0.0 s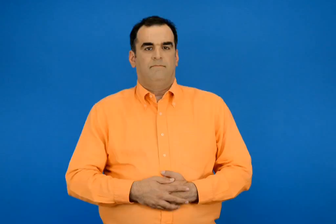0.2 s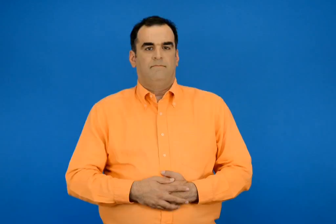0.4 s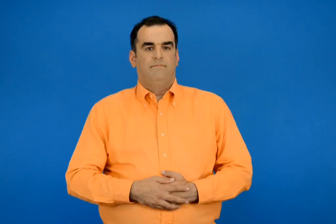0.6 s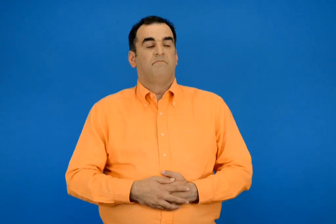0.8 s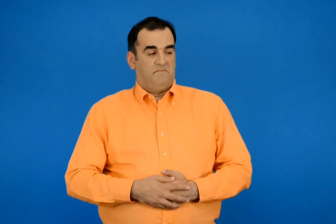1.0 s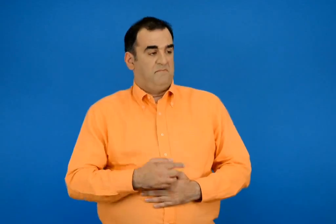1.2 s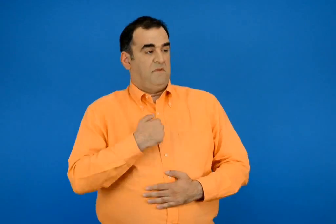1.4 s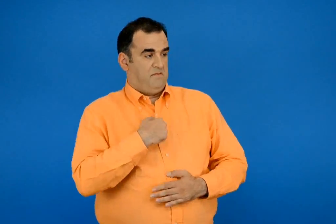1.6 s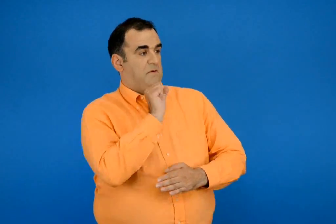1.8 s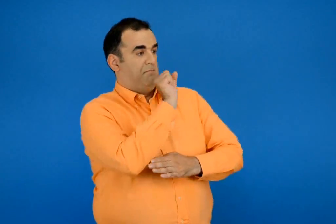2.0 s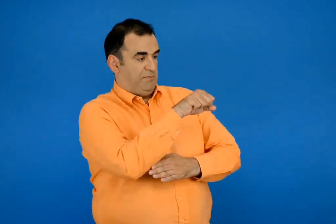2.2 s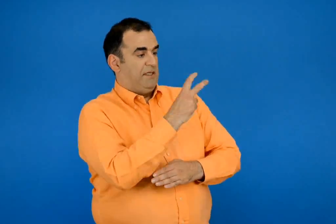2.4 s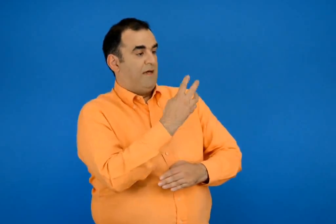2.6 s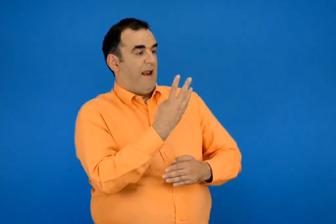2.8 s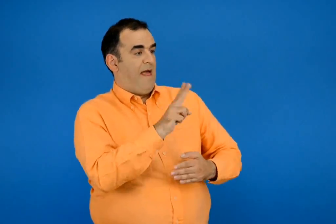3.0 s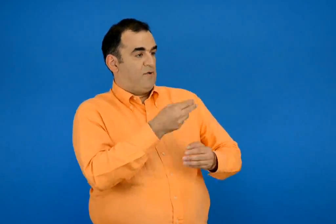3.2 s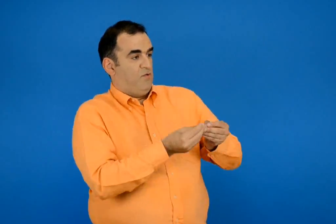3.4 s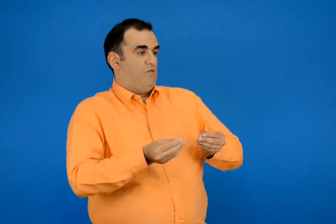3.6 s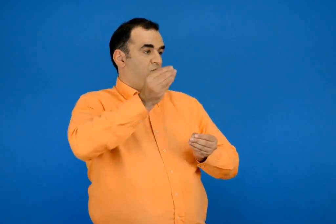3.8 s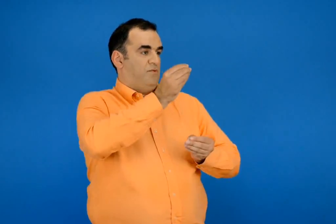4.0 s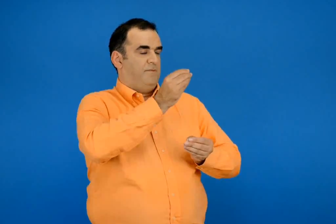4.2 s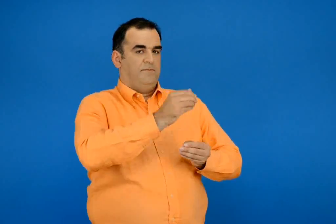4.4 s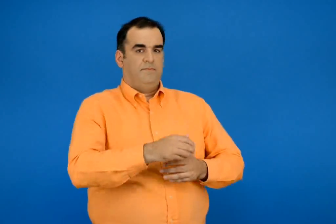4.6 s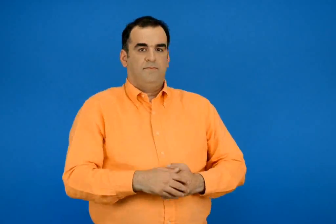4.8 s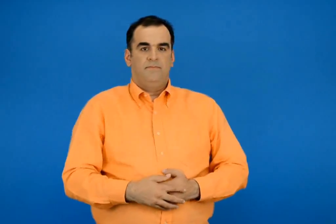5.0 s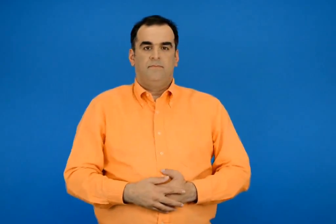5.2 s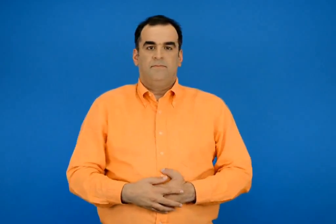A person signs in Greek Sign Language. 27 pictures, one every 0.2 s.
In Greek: εγώ έχω 29 € περισσότερα
